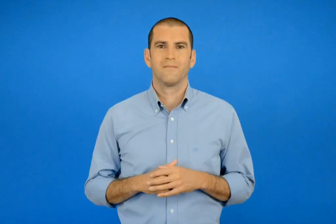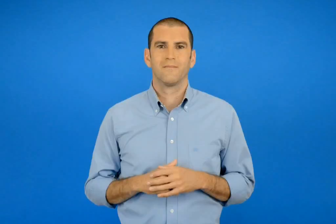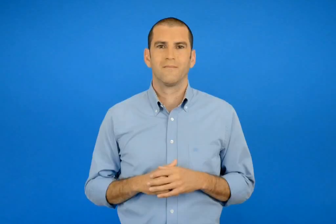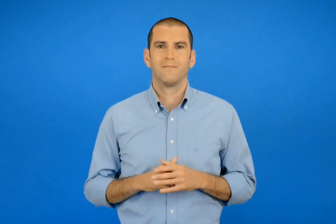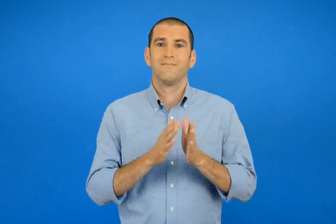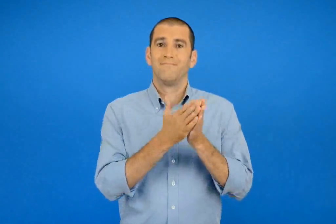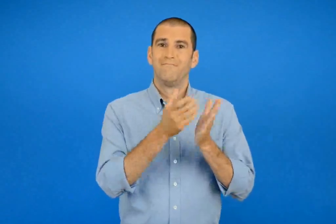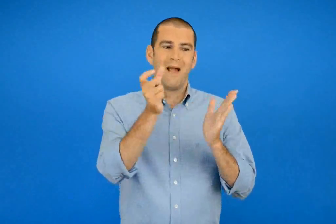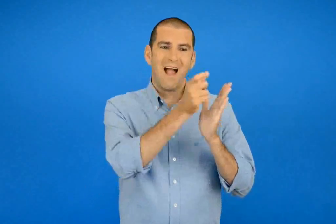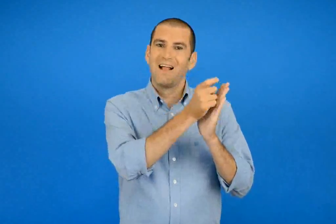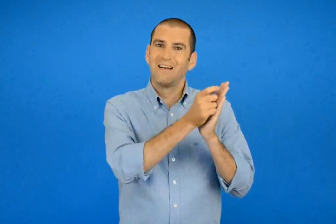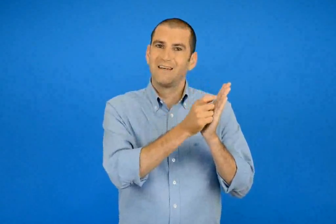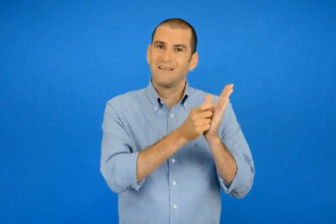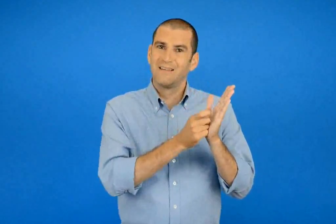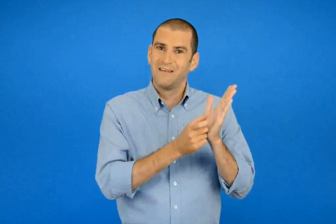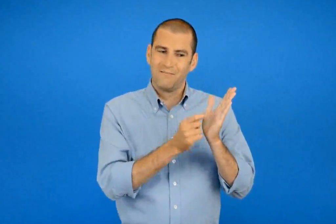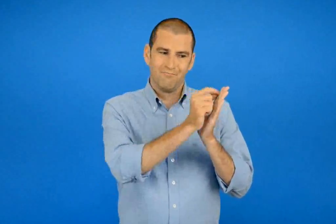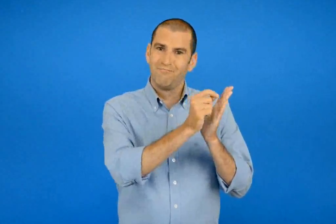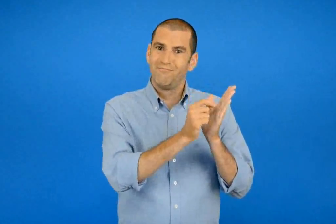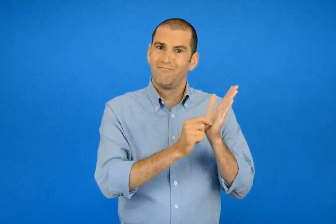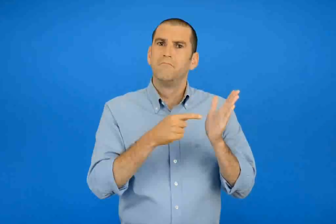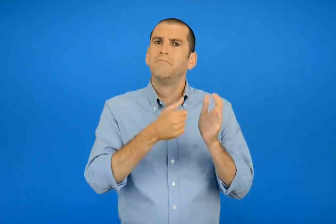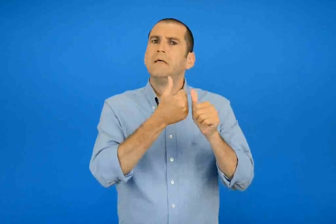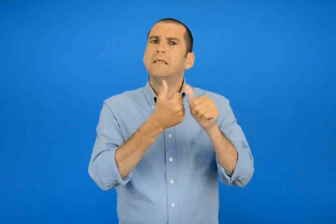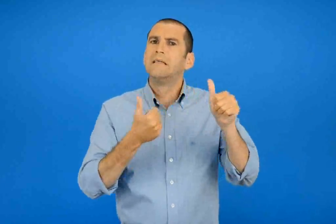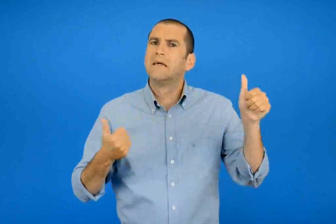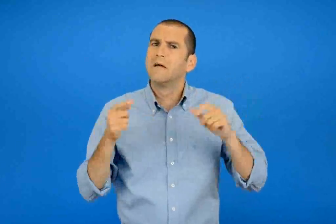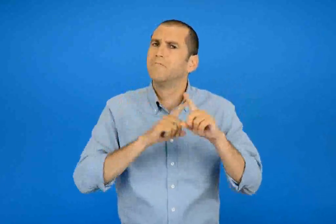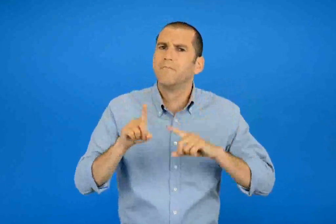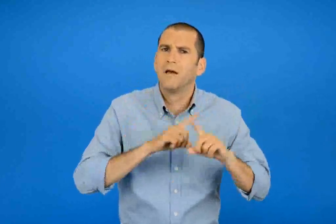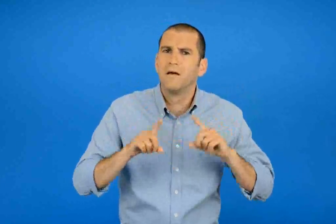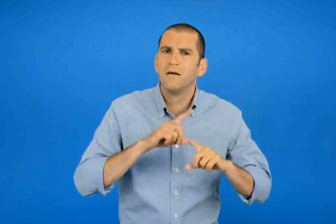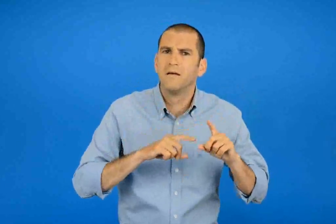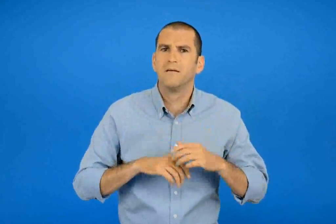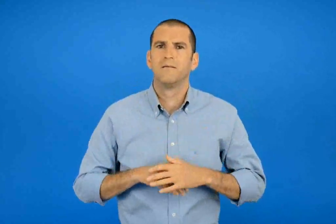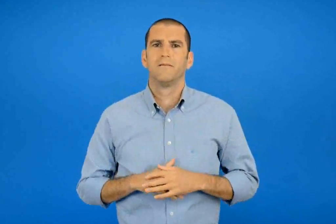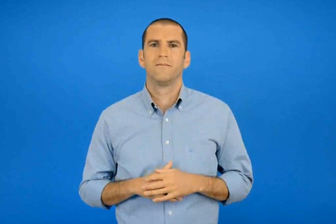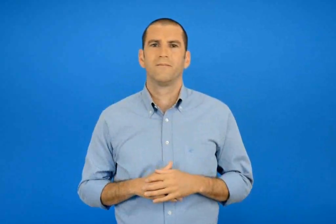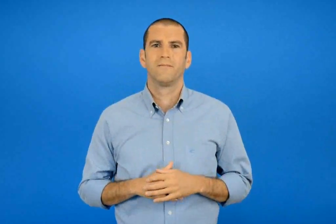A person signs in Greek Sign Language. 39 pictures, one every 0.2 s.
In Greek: με ποιά σειρά είναι γραμμένες οι λέξεις ;
